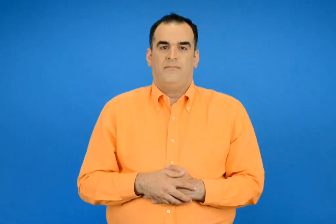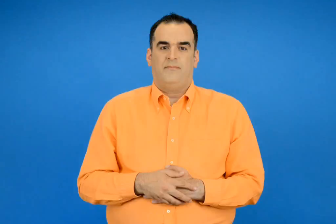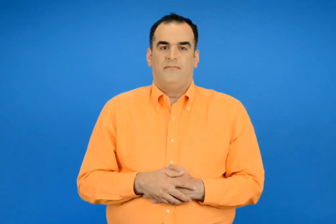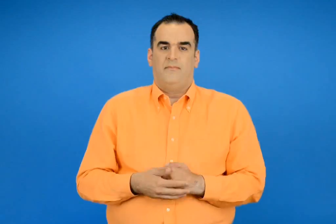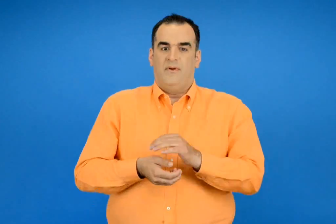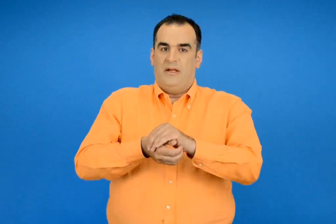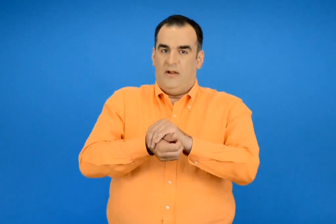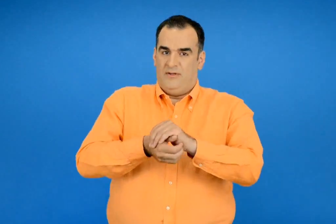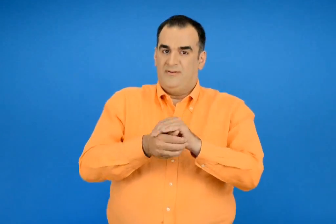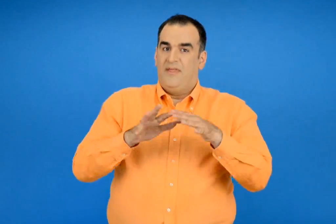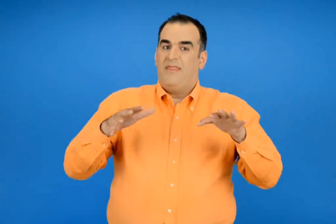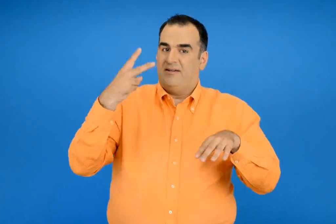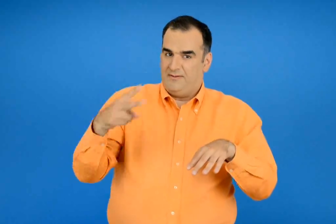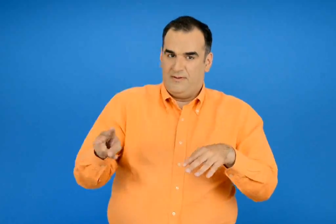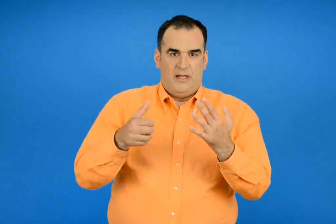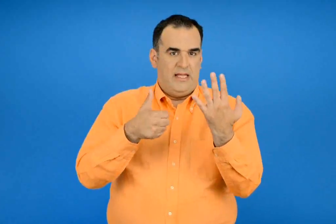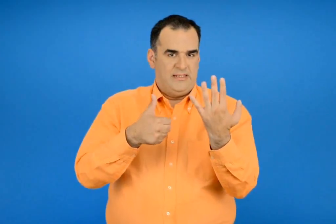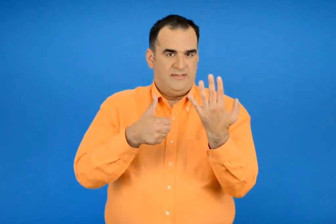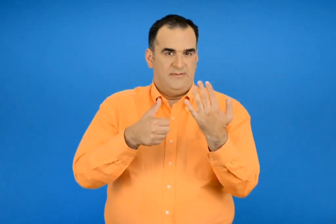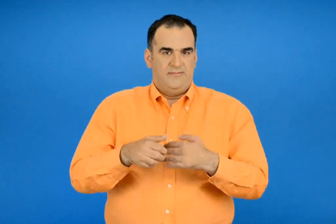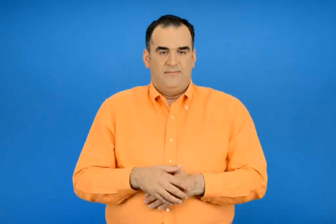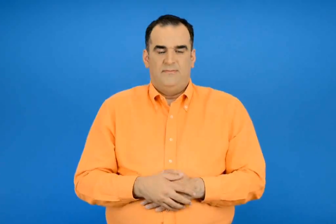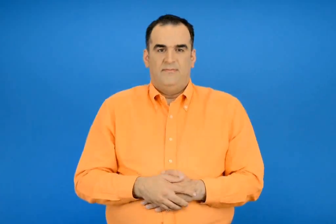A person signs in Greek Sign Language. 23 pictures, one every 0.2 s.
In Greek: 6 θαλάσσιες χελώνες ;
